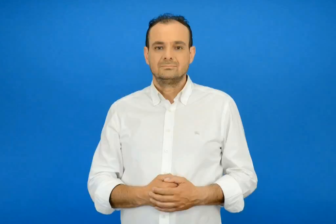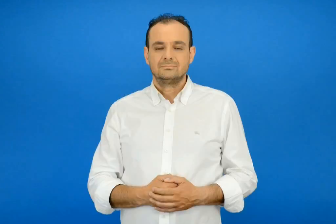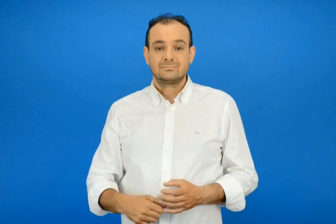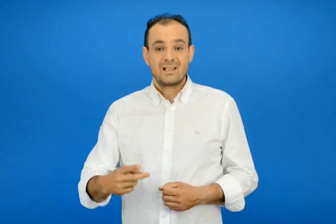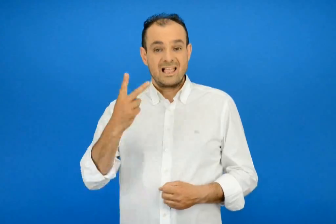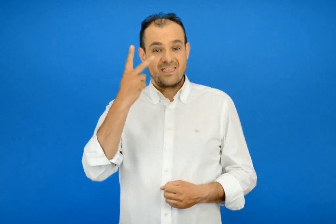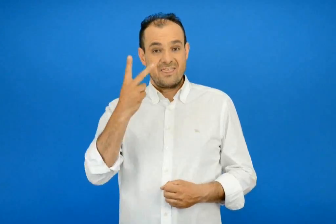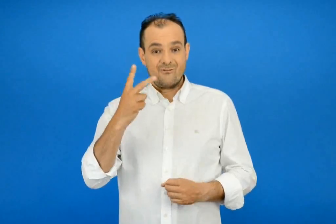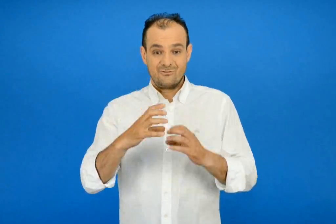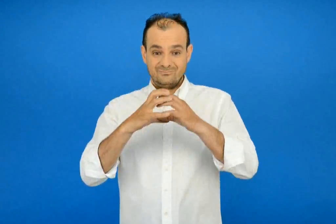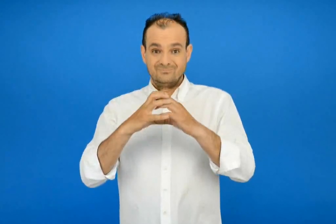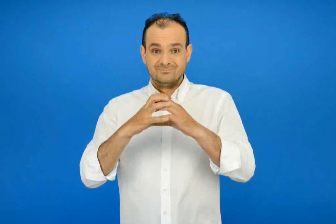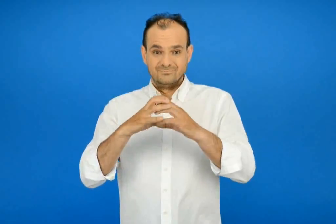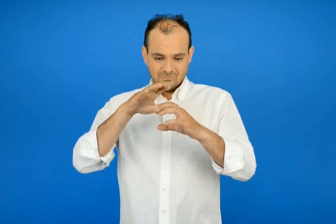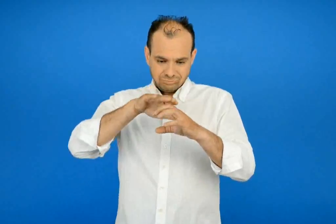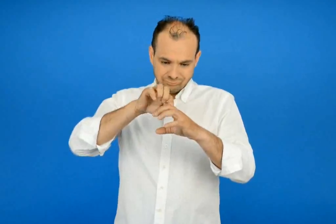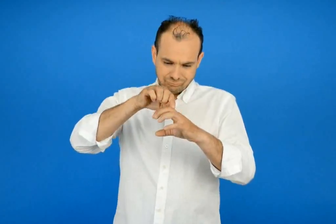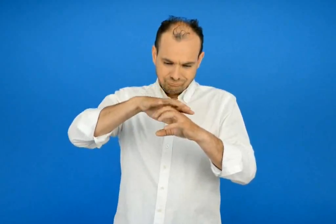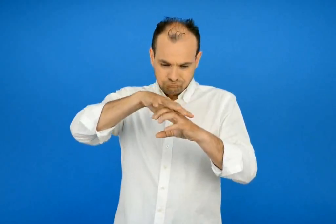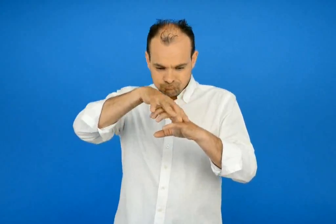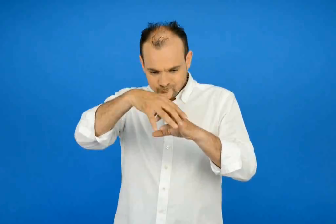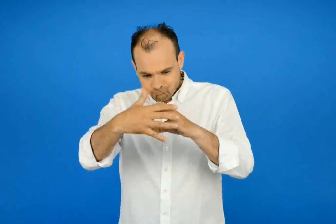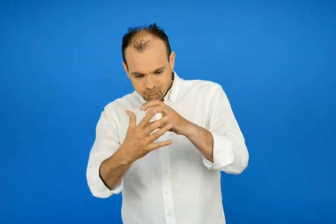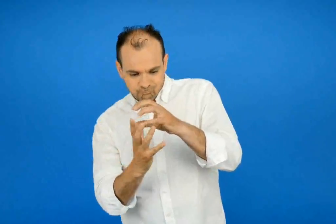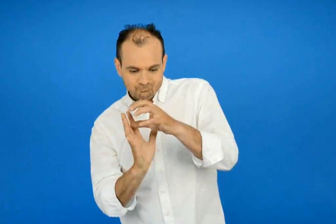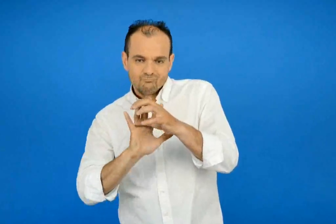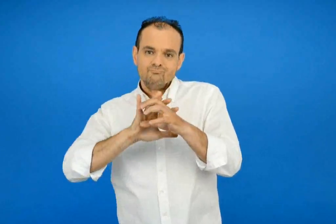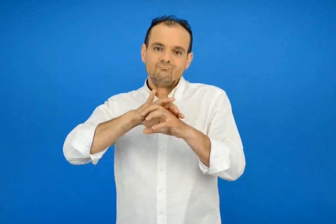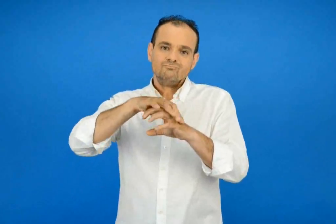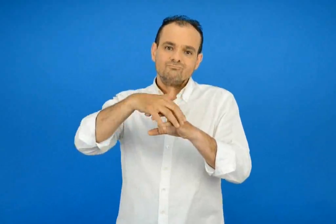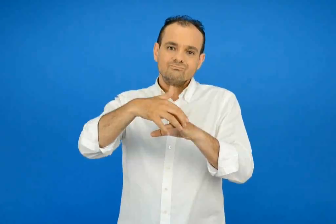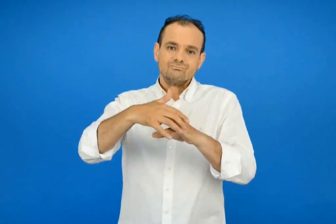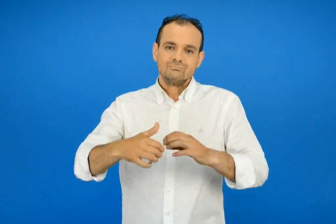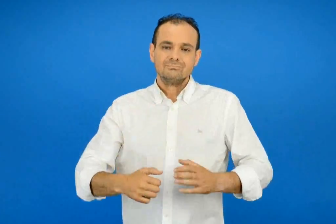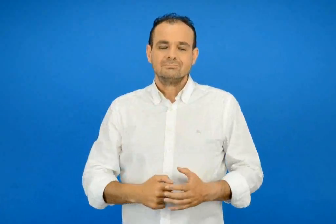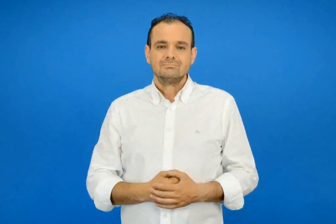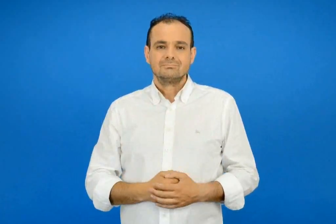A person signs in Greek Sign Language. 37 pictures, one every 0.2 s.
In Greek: 2 καλύπτετε έτσι ολόκληρη την επιφάνεια του
